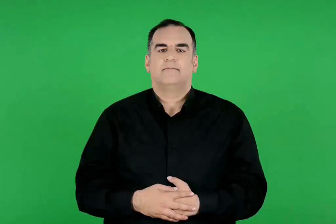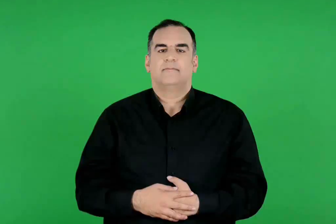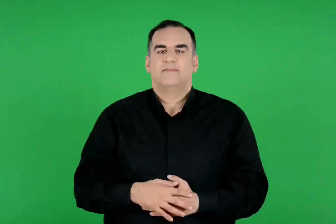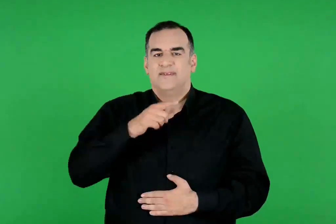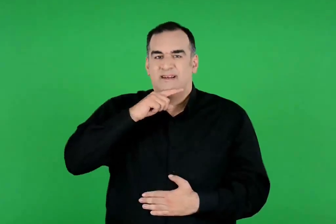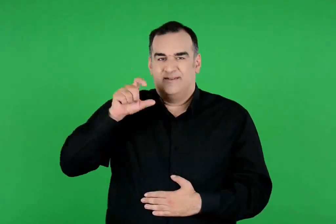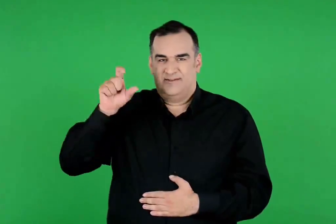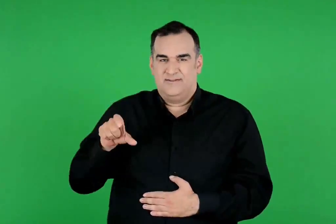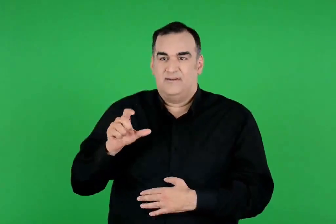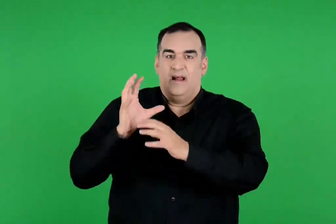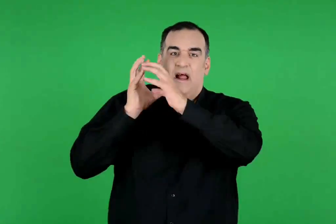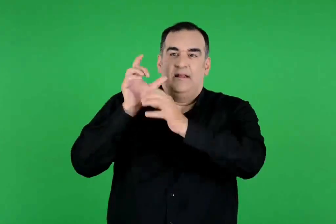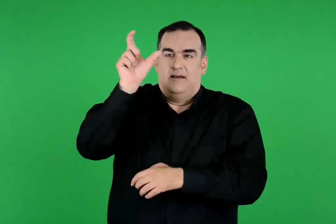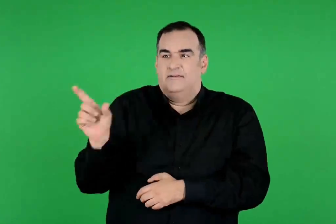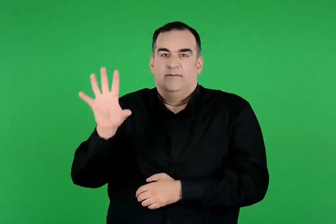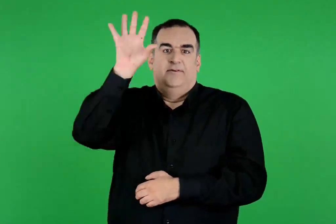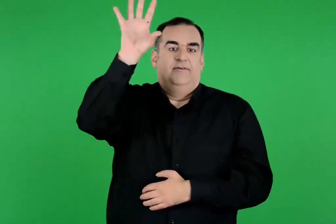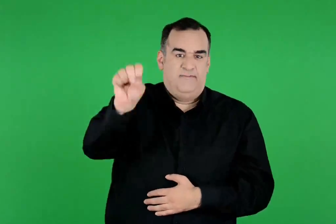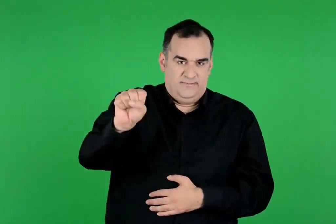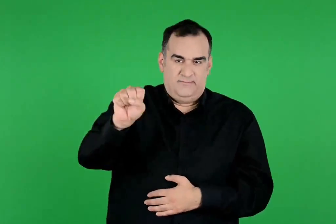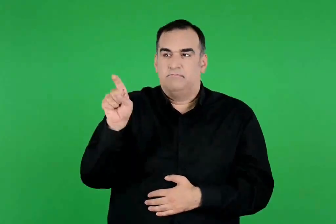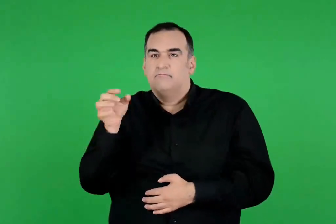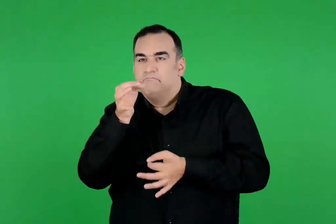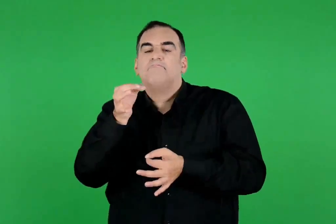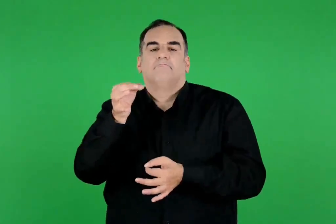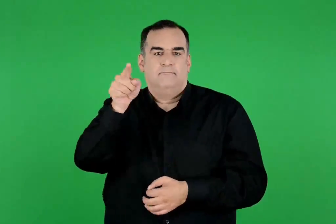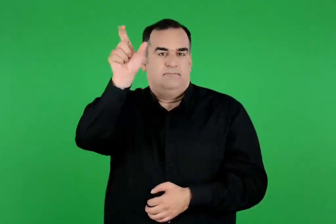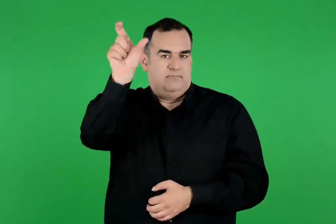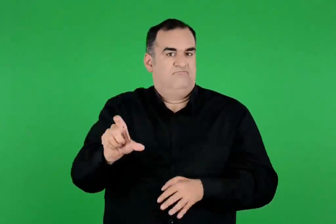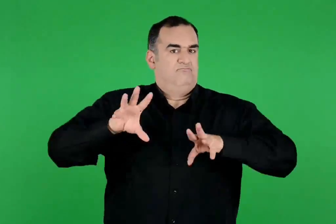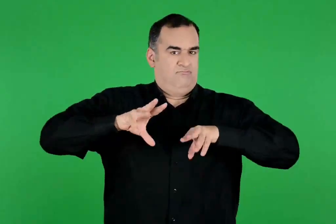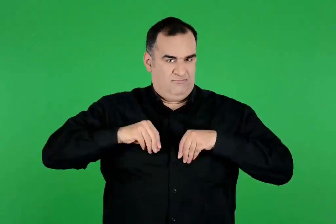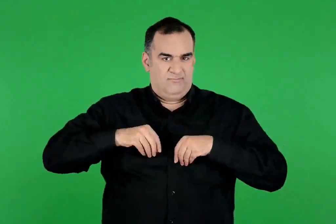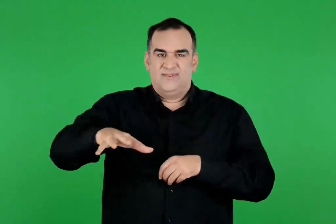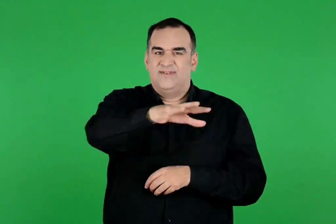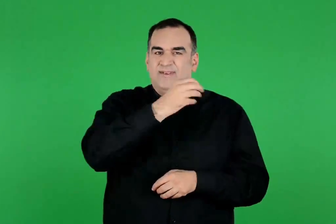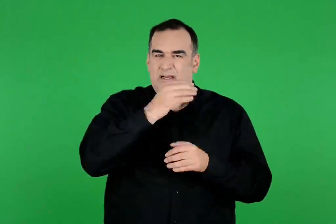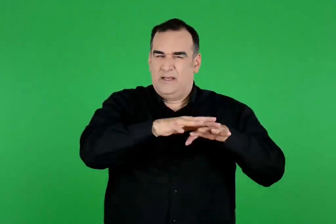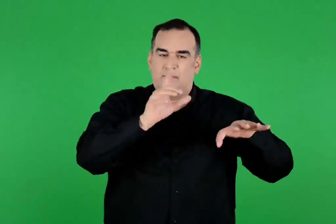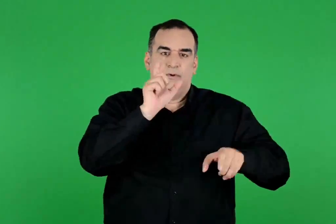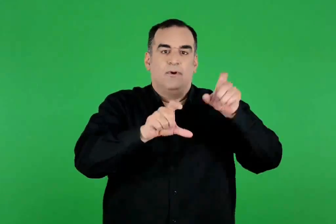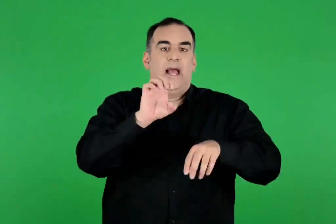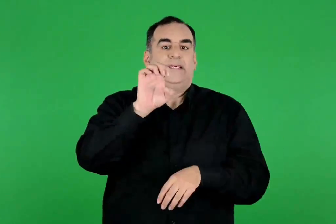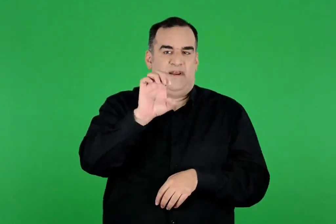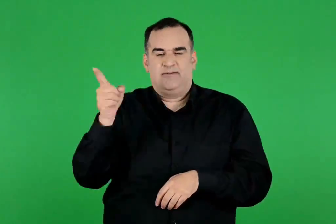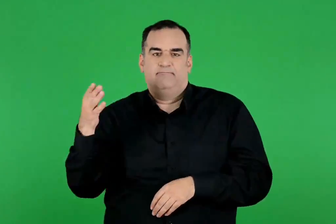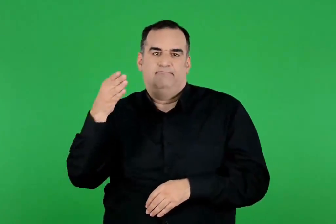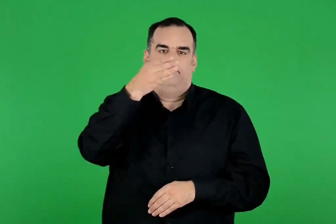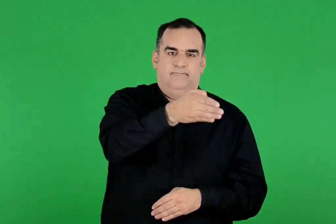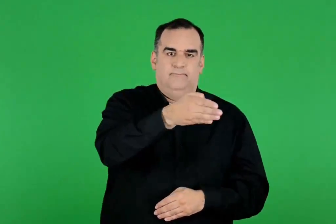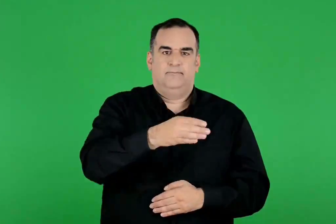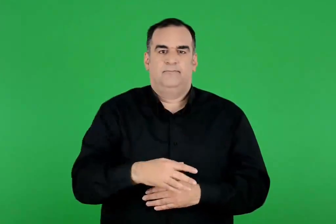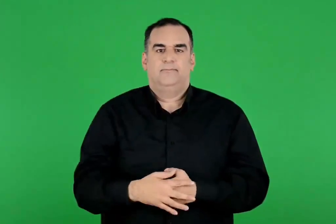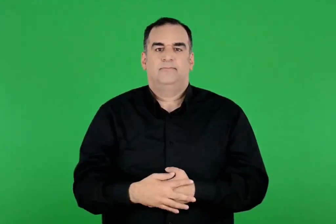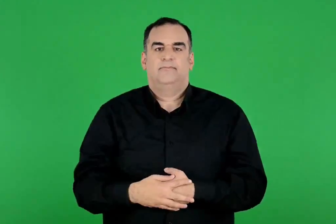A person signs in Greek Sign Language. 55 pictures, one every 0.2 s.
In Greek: ο ηρακλής βρήκε τον άτλαντα κι εκείνος δέχτηκε να πάει στον κήπο των εσπερίδων
